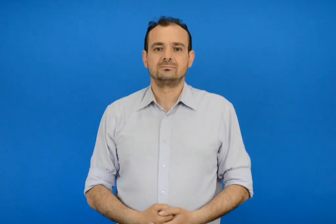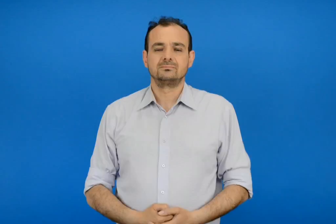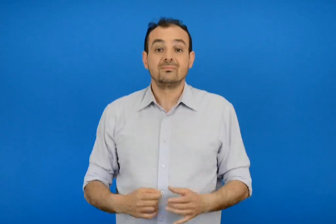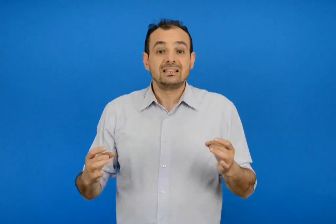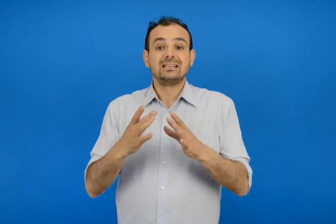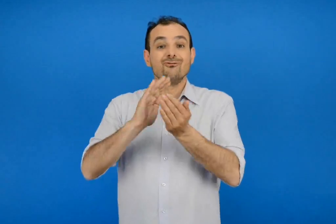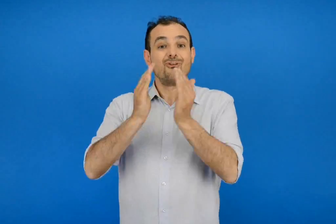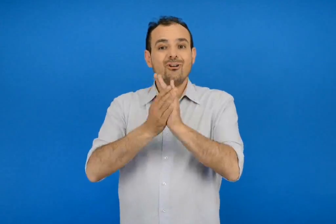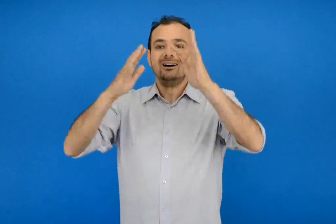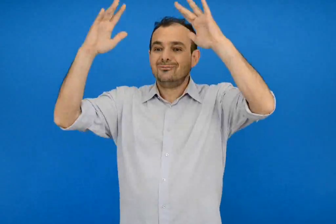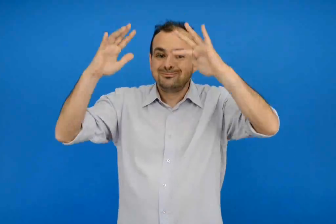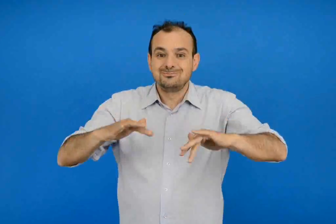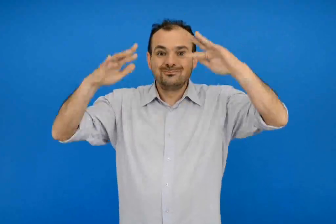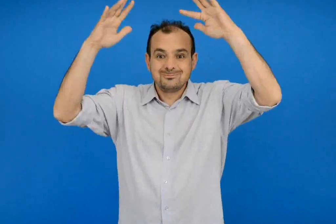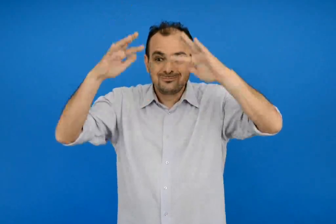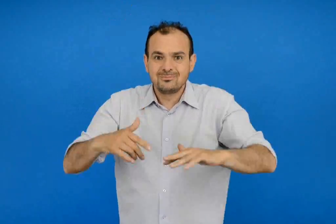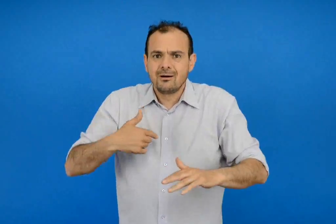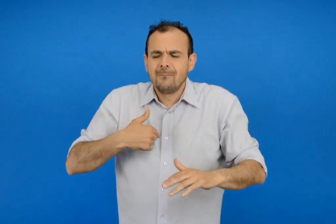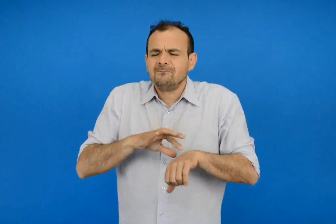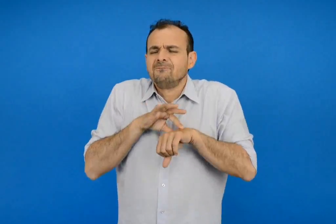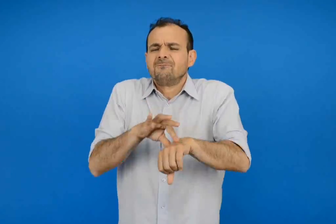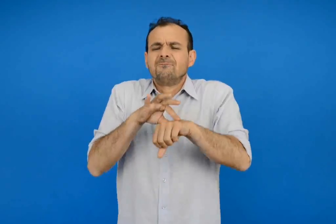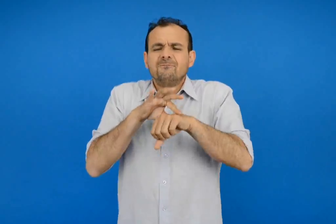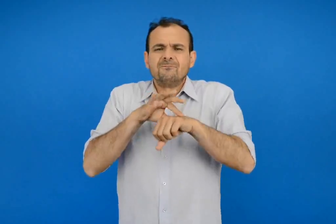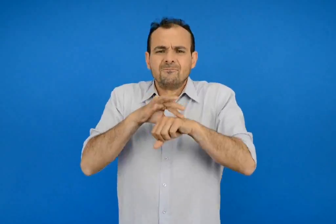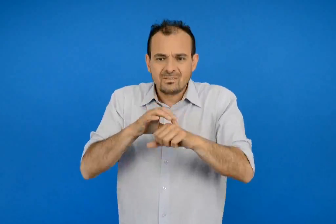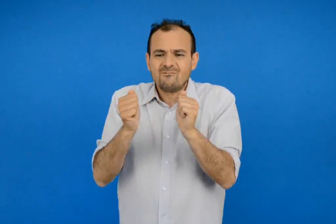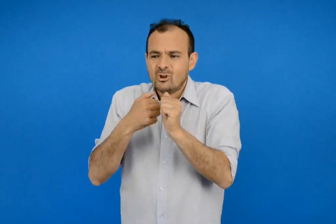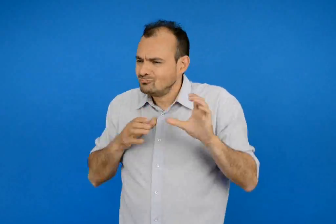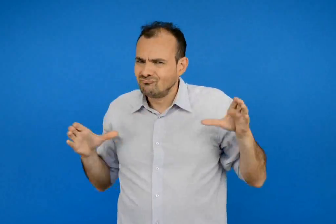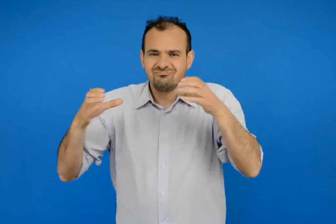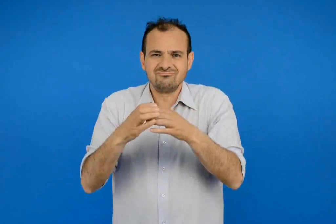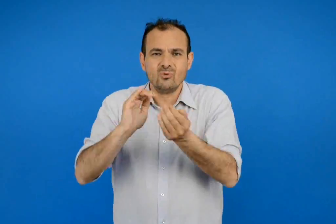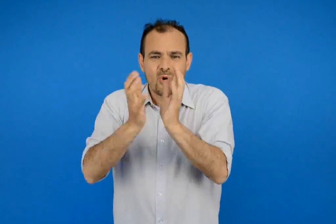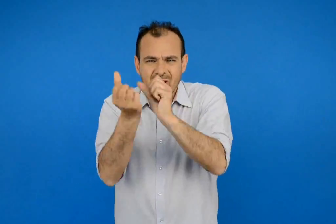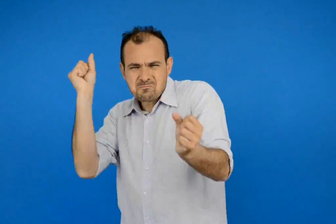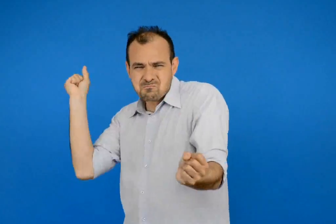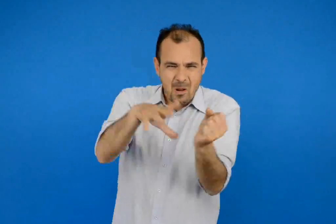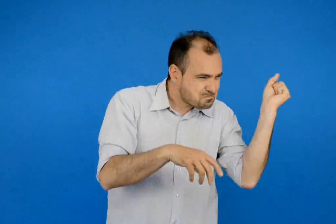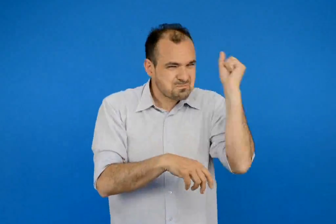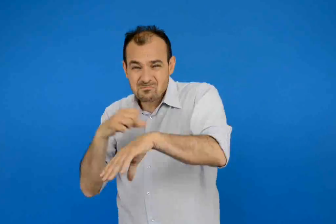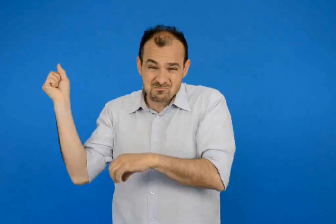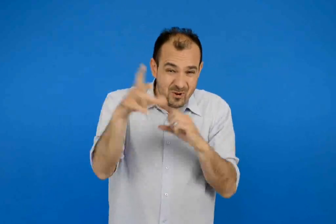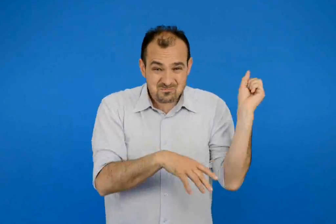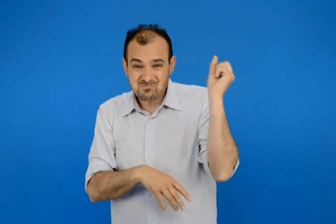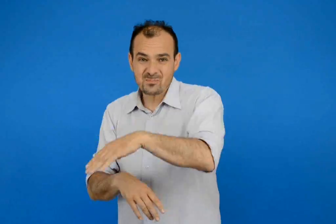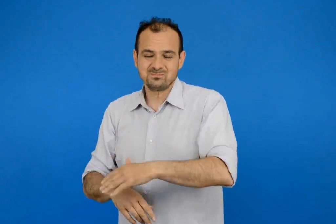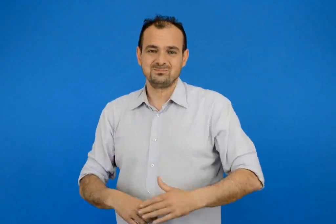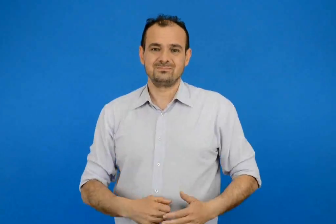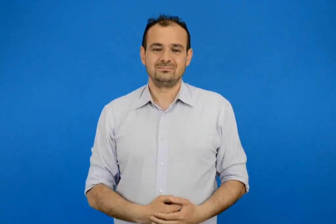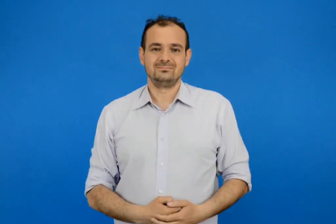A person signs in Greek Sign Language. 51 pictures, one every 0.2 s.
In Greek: κάθε φορά που χιονίζει τρελαίνομαι να παίζω χιονοπόλεμο με τους φίλους μου
